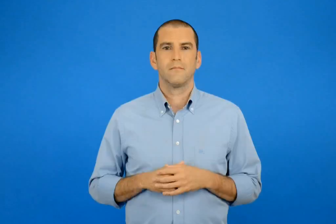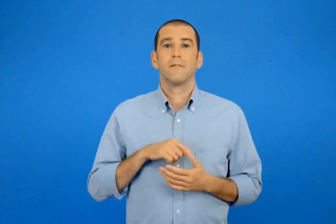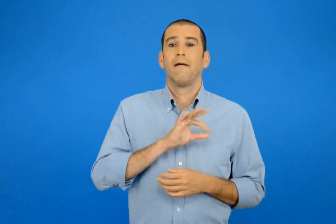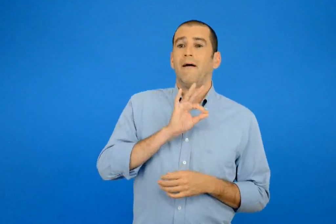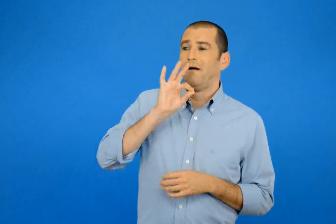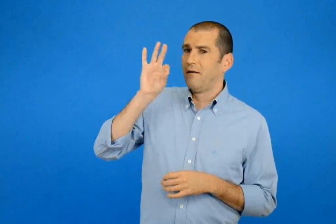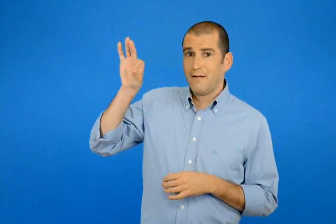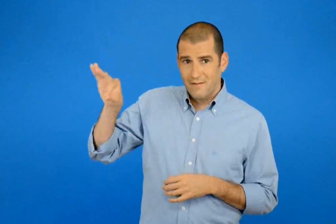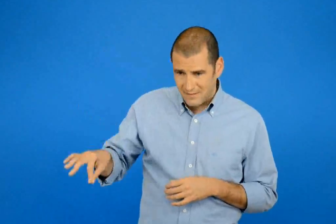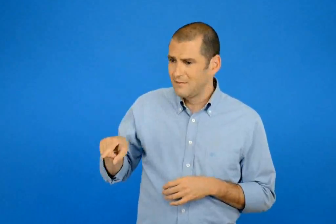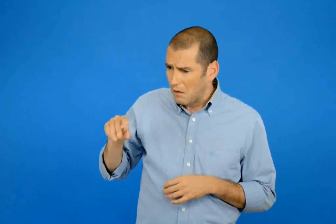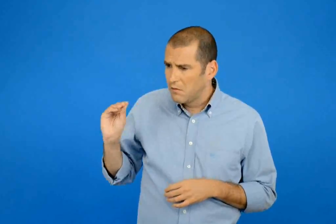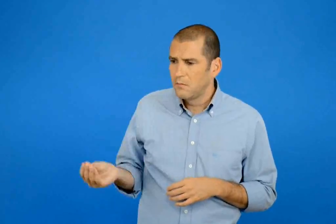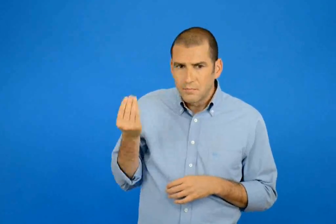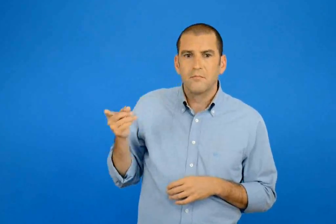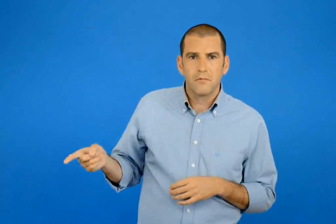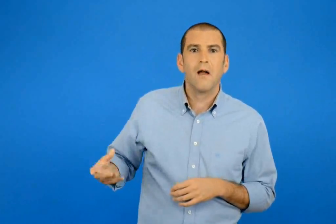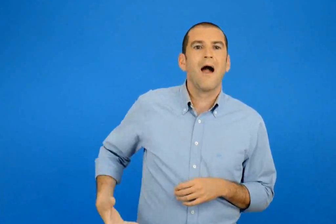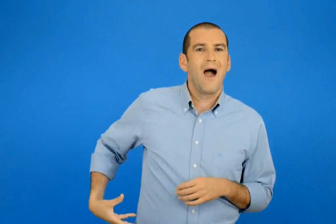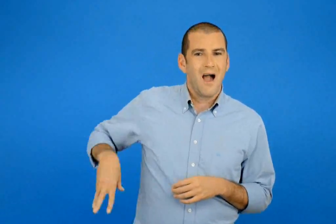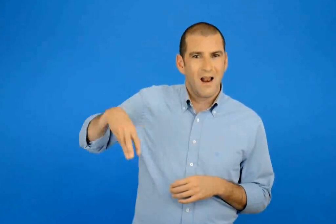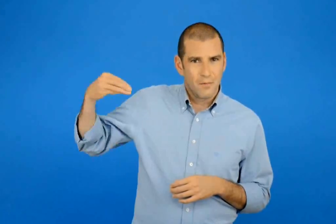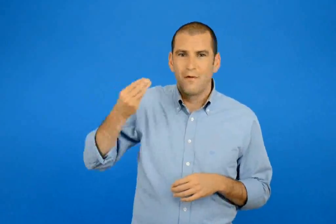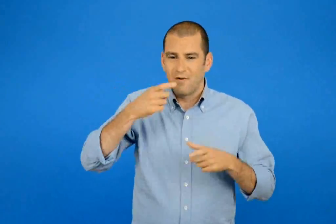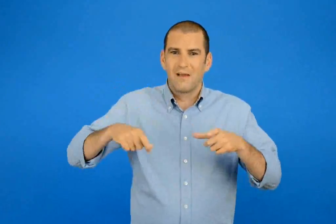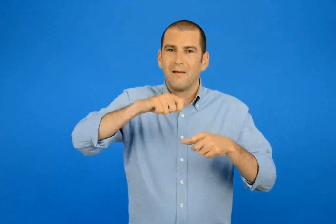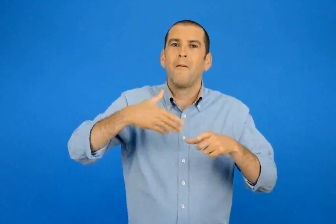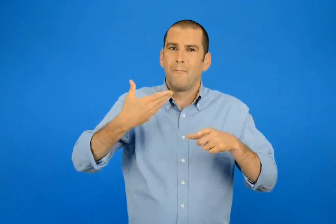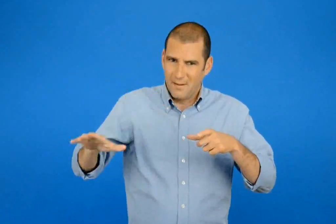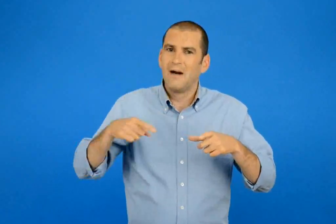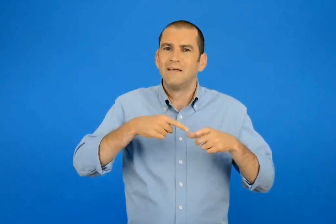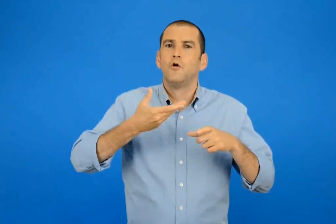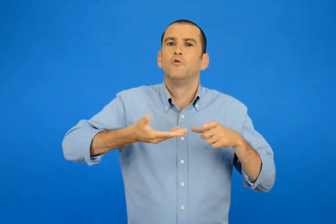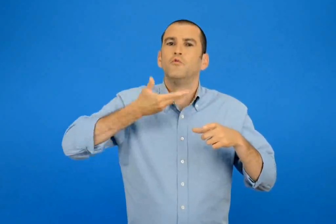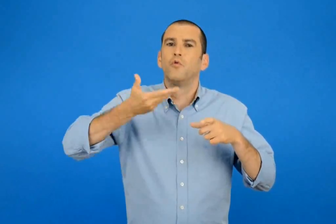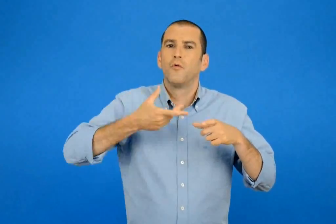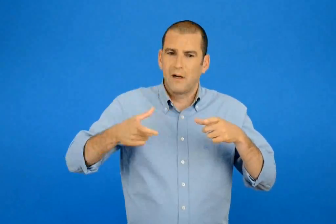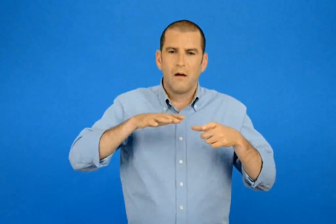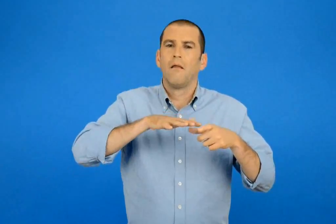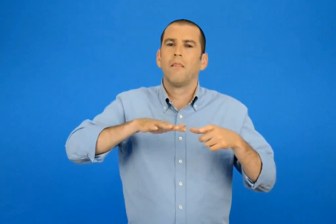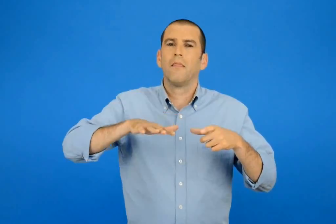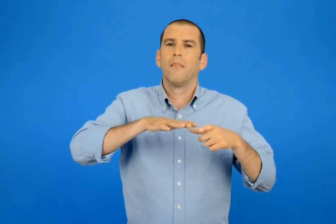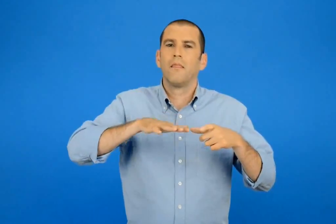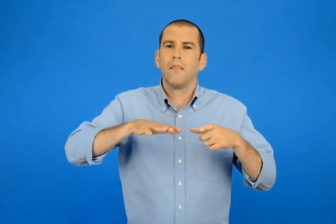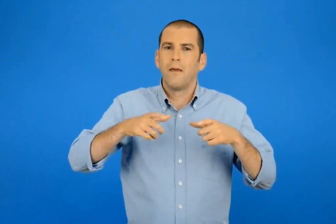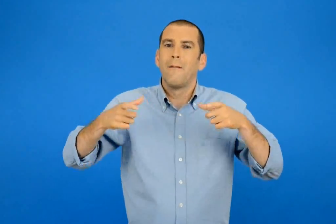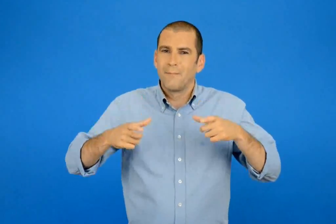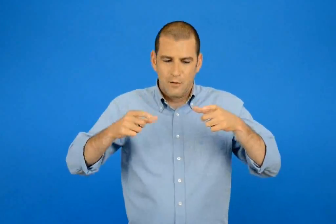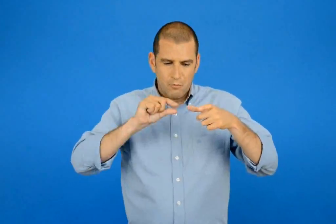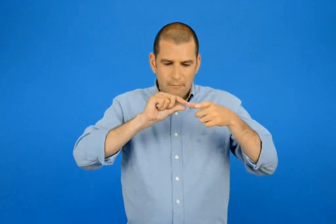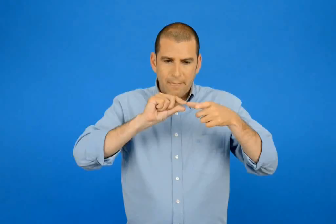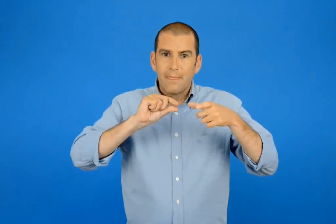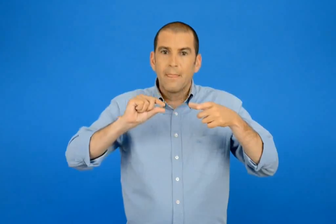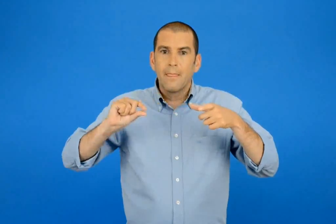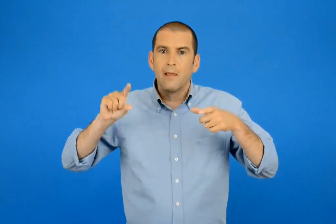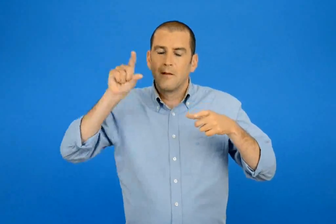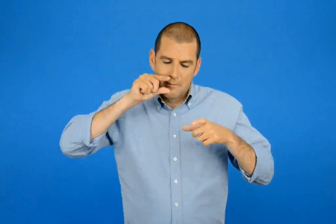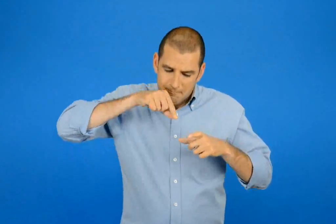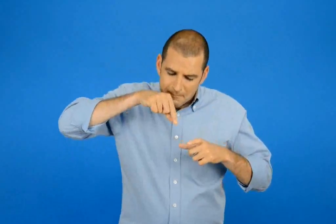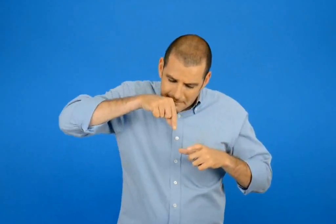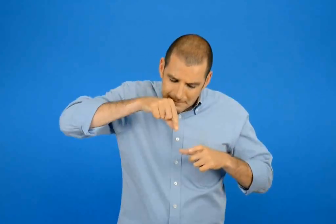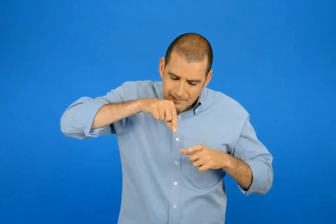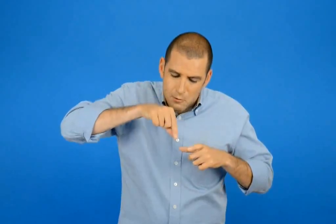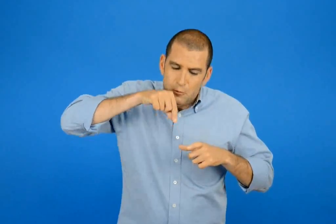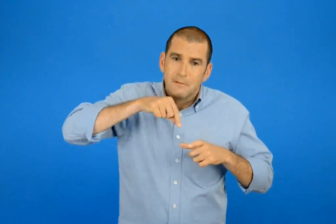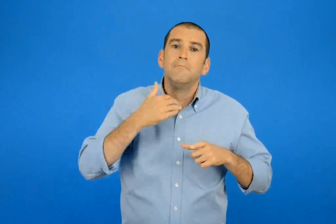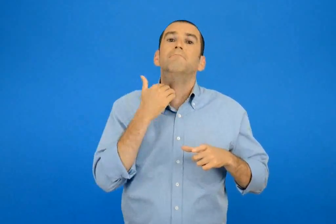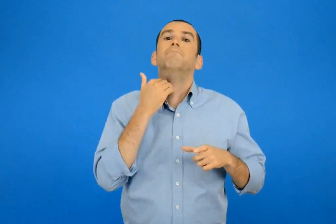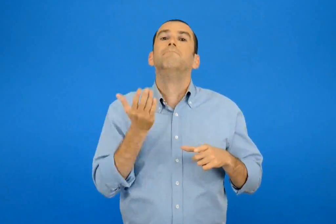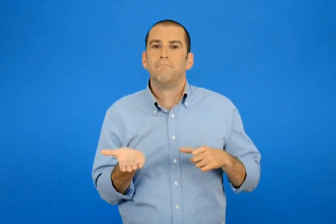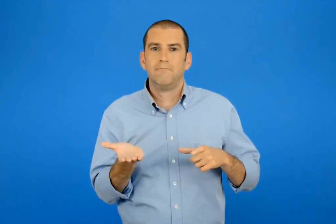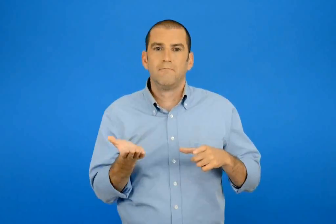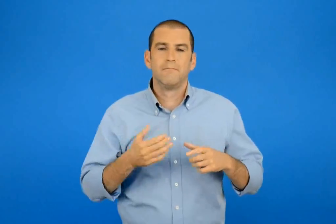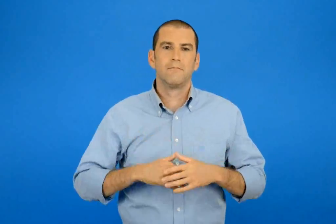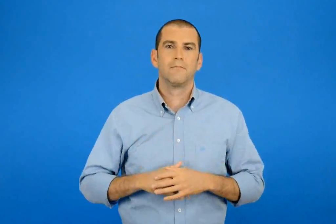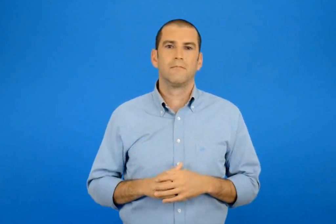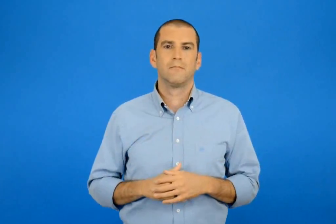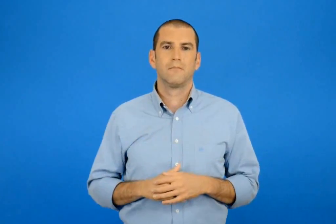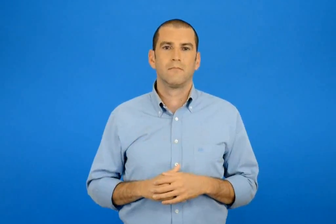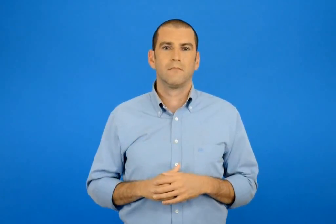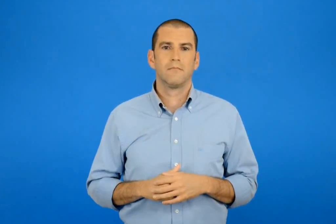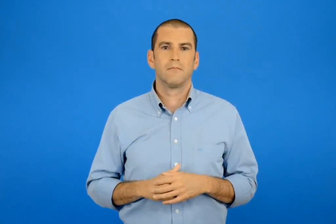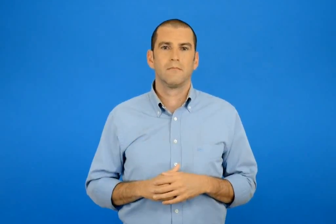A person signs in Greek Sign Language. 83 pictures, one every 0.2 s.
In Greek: φτάνοντας όμως εκεί διαπίστωσε πως η αλεπού είχε μαγειρέψει σούπα αραιή και την είχε σερβίρει σε πιάτα τόσο ρηχά που το ράμφος του δεν κατάφερνε ούτε μια γουλιά να ρουφήξει
